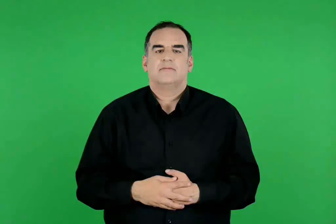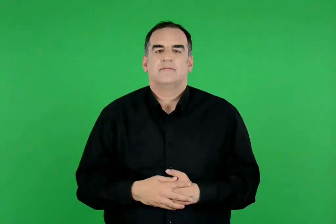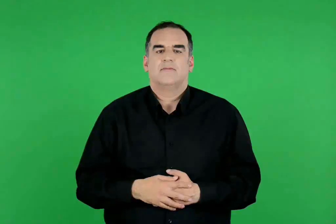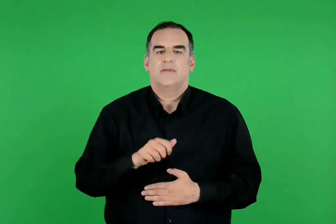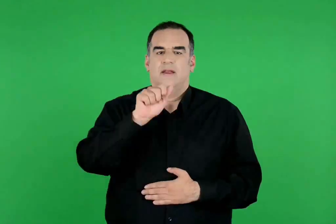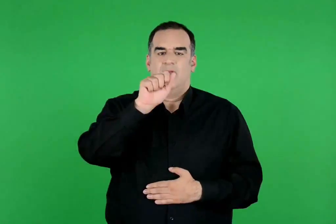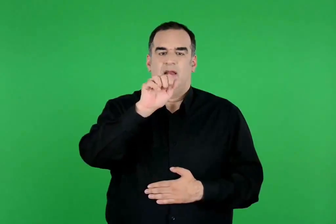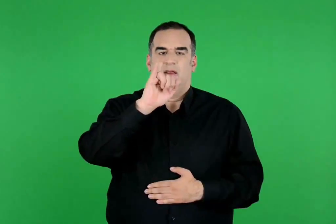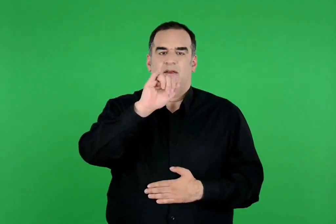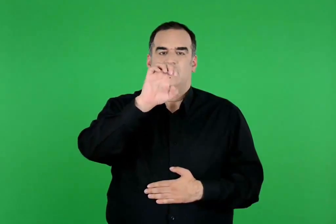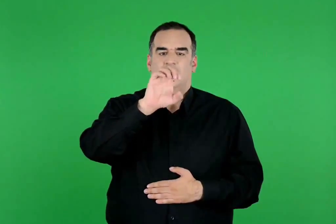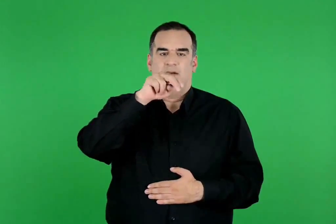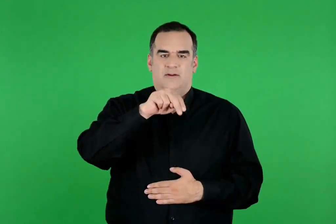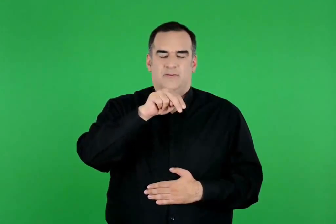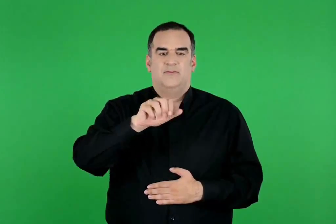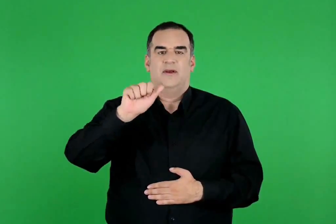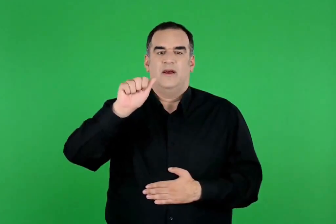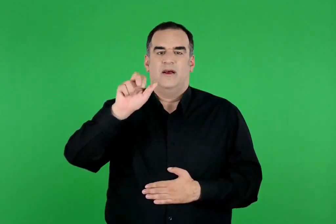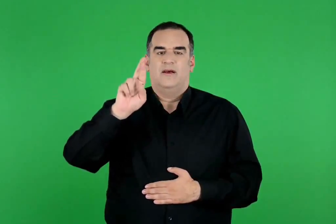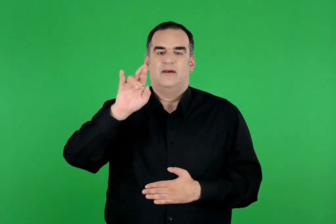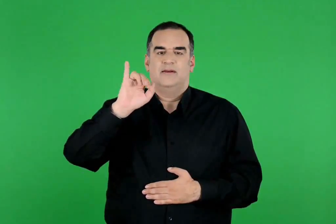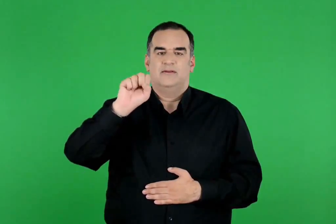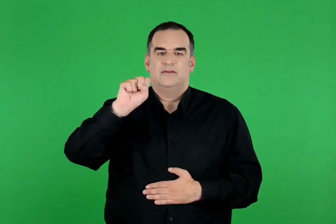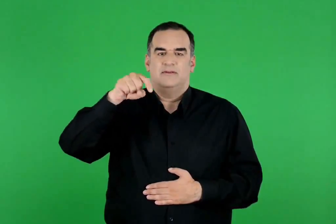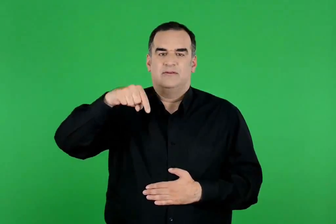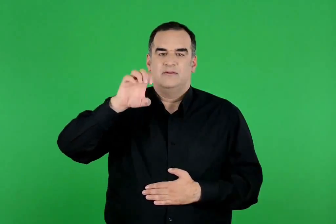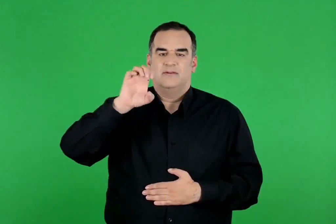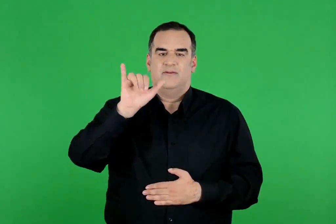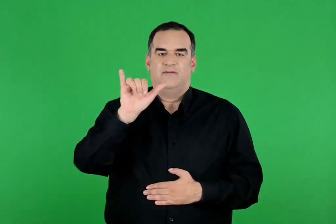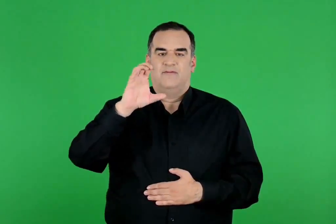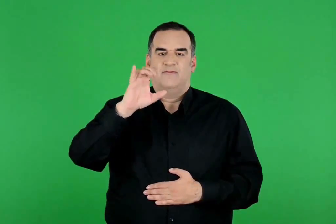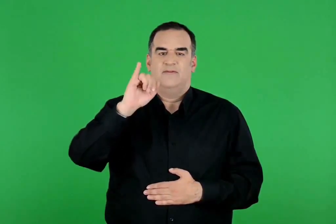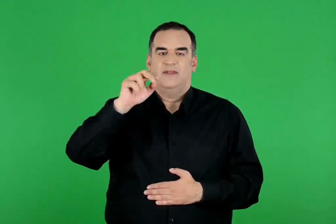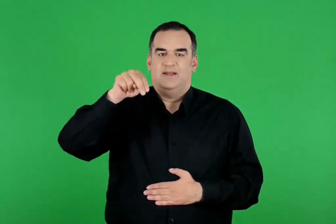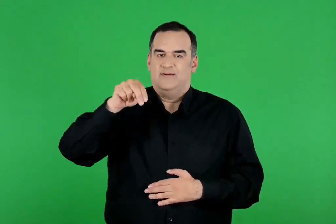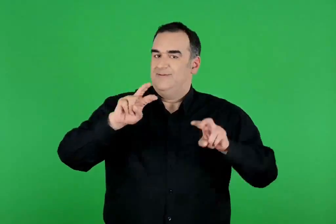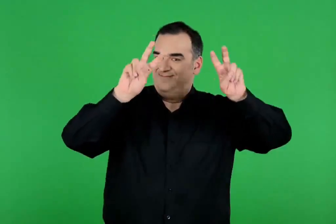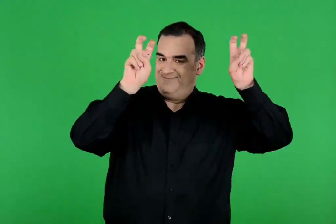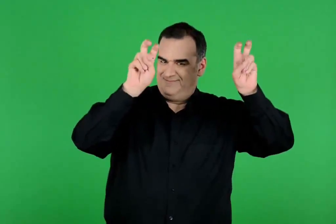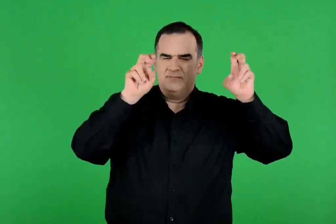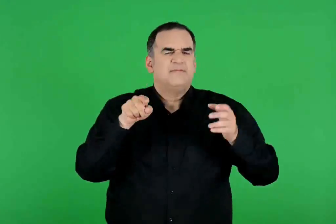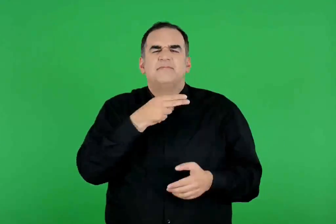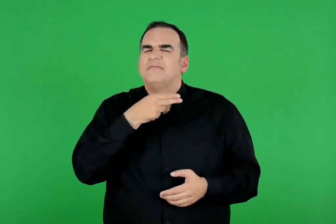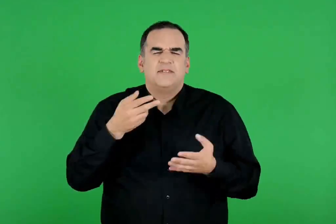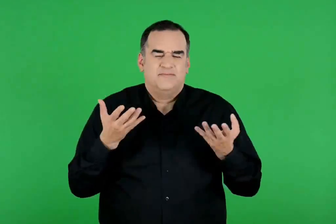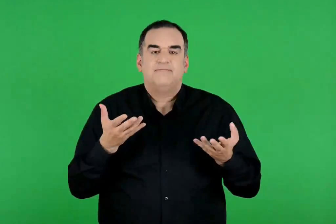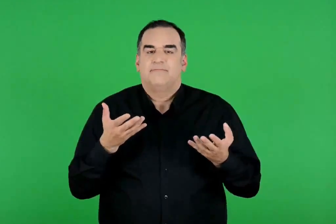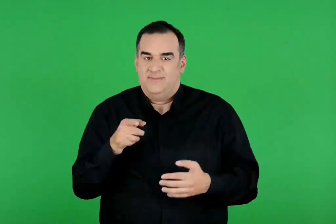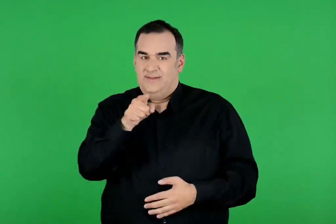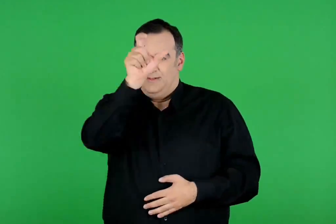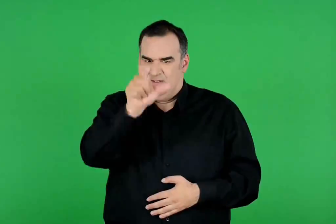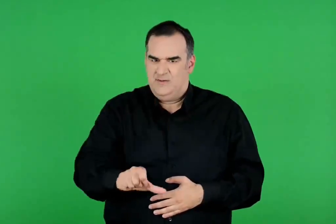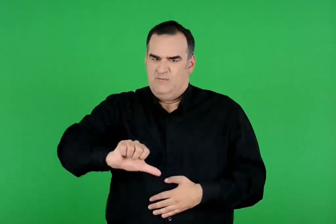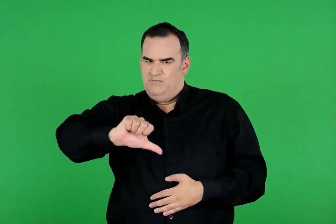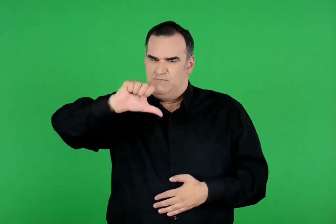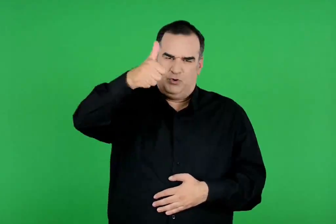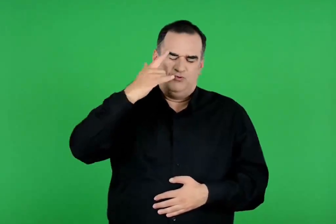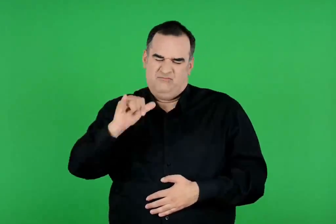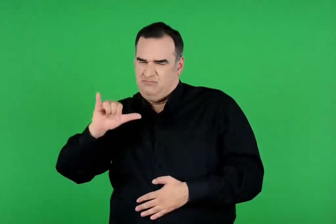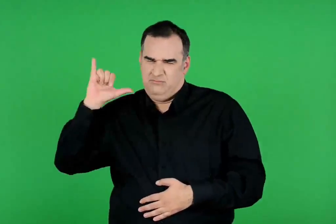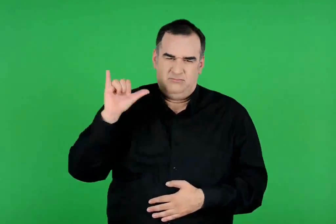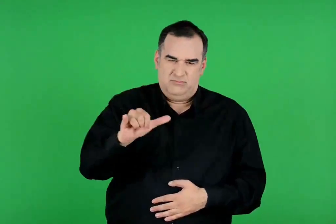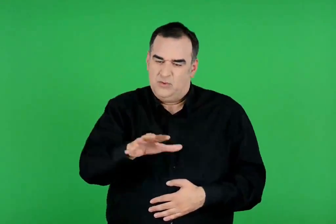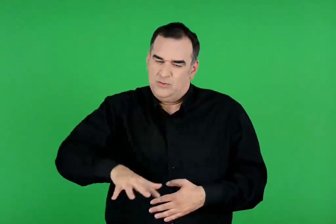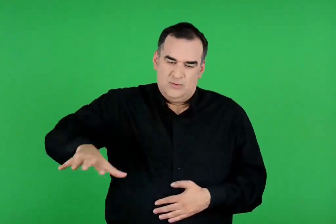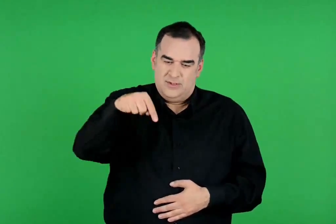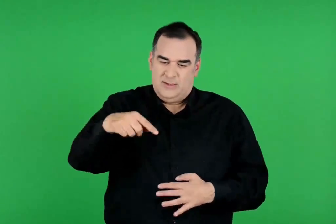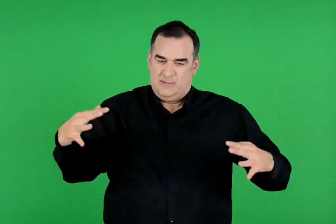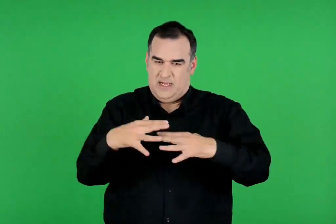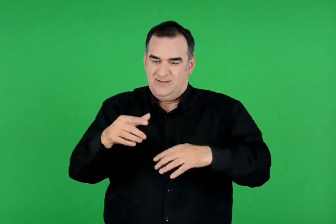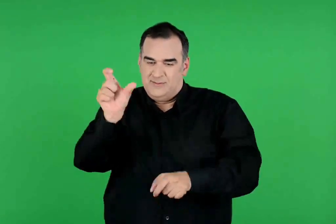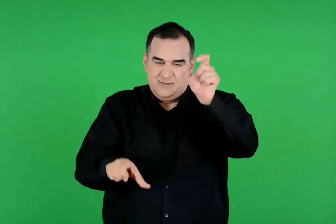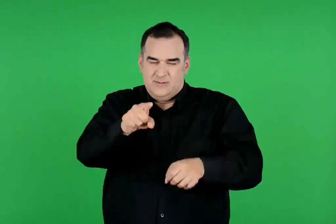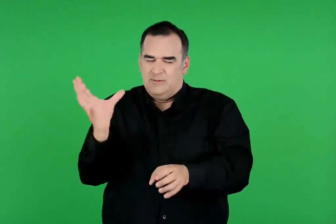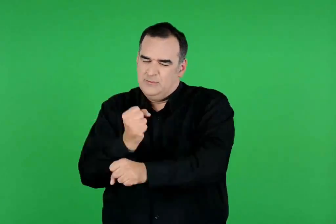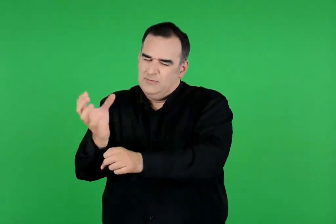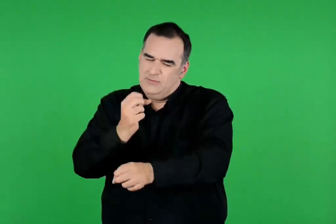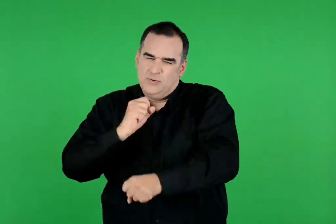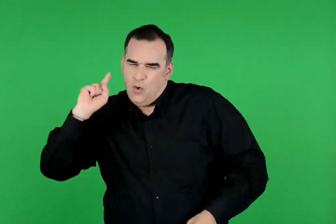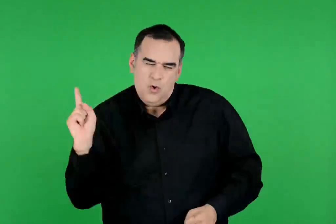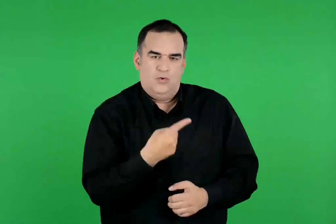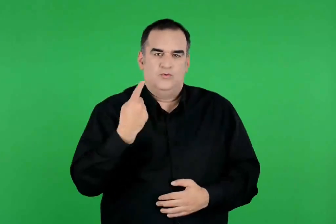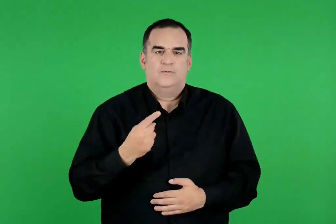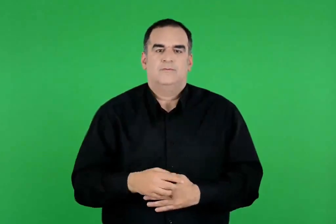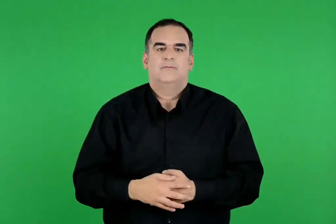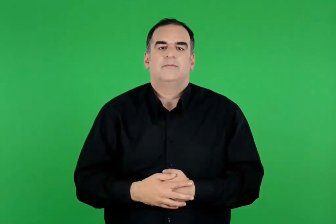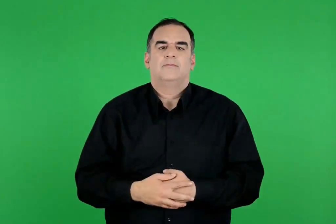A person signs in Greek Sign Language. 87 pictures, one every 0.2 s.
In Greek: ο πηλέας , επειδή ήταν ακόμη πολύ νέος ο αχιλλέας , έστειλε μαζί του και τον δάσκαλό του , τον φοίνικα , για να τον συμβουλεύει να είσαι ικανός στα λόγια και άξιος στις πράξεις
